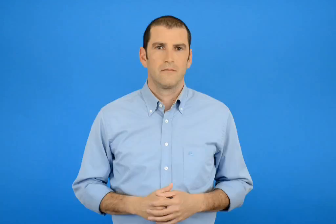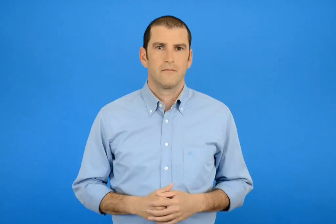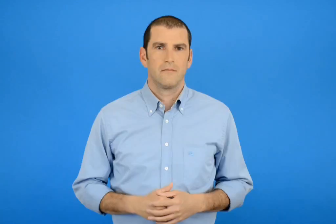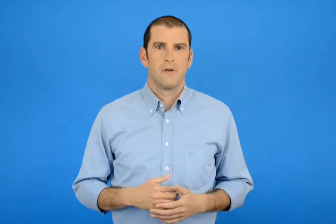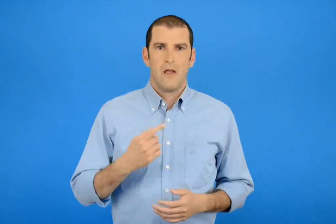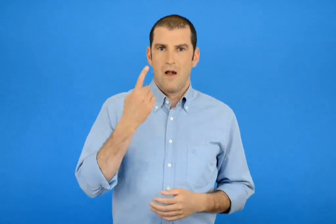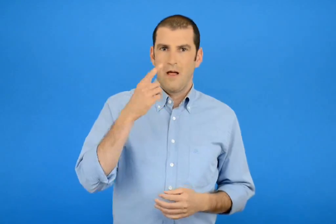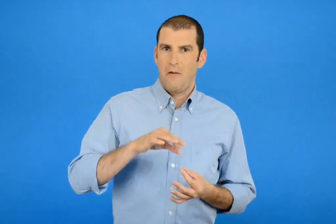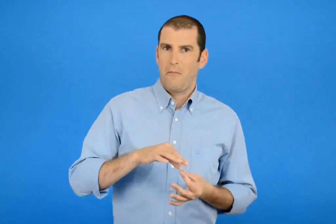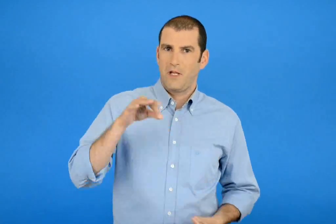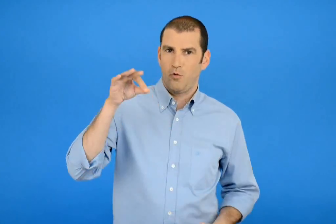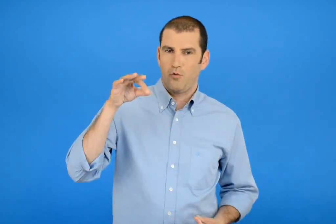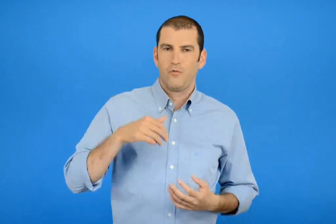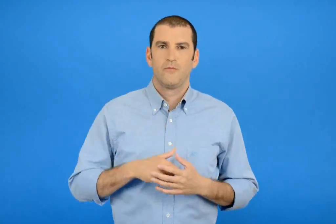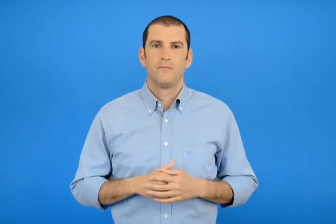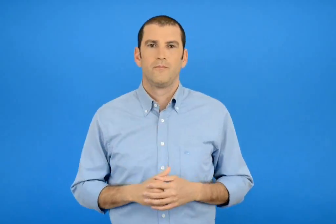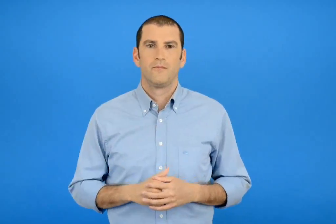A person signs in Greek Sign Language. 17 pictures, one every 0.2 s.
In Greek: 1 μέτρο
